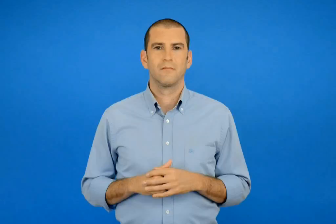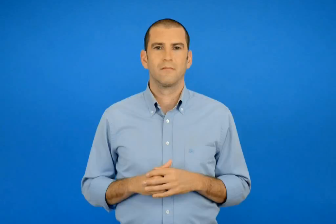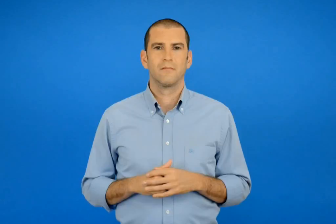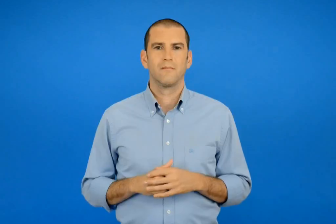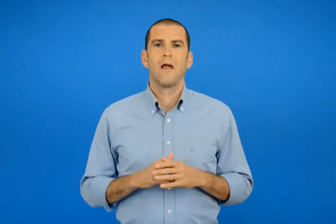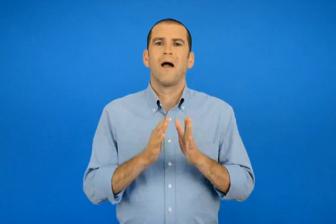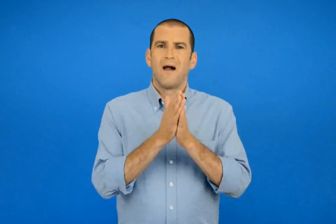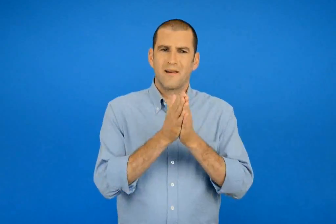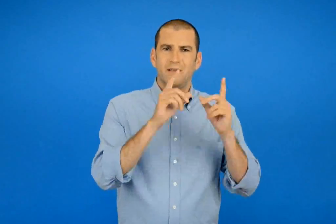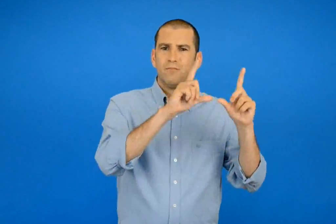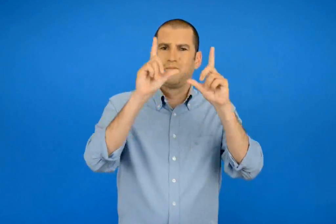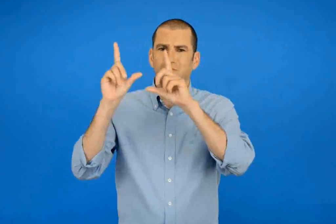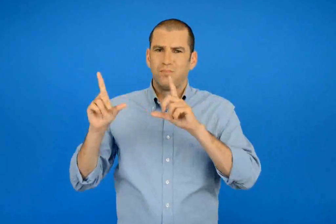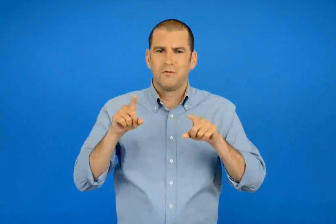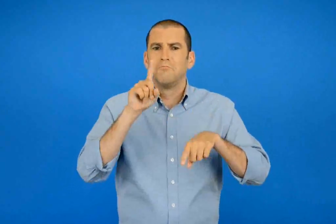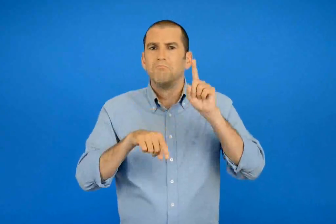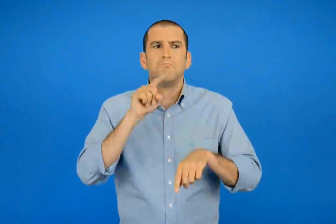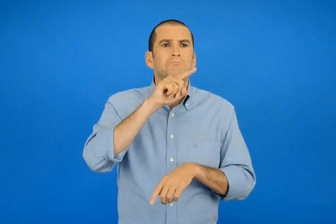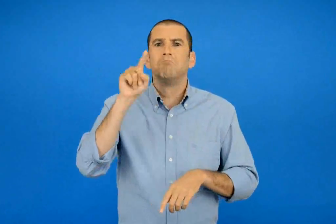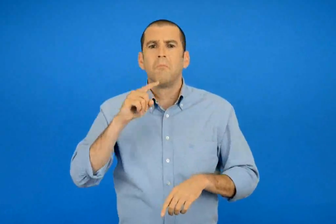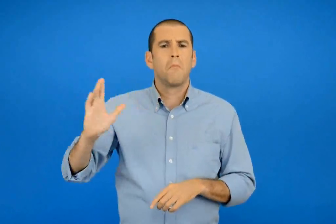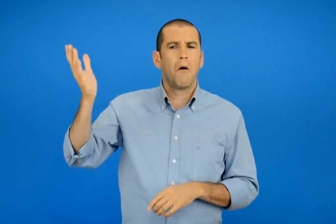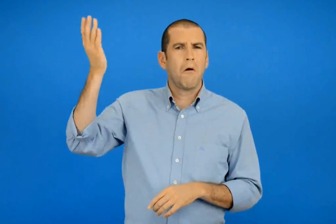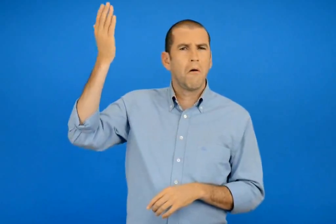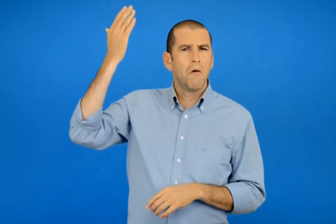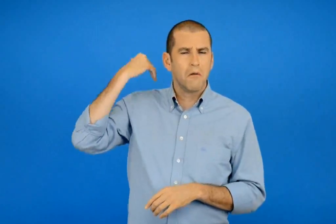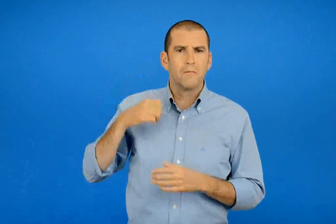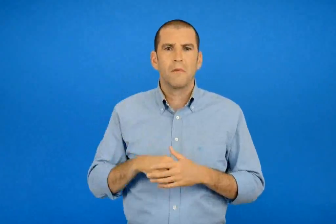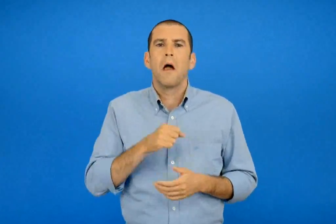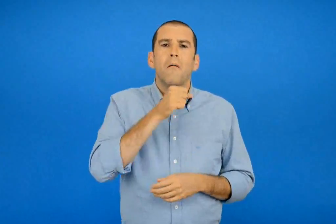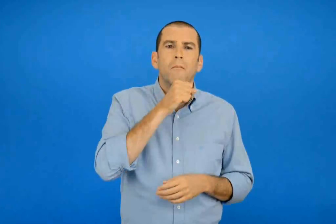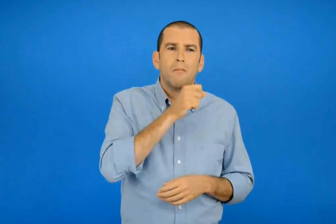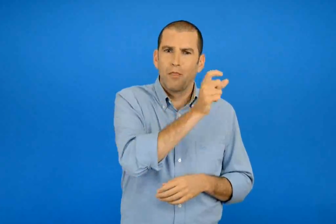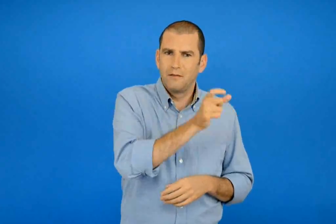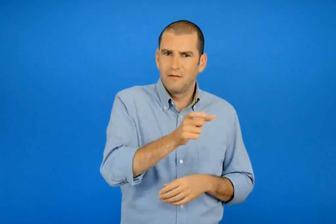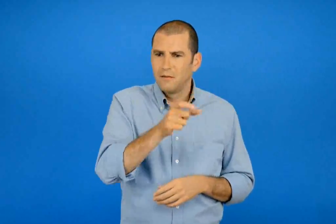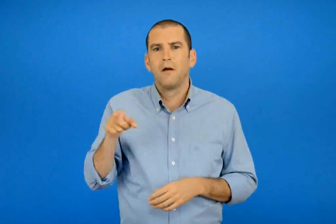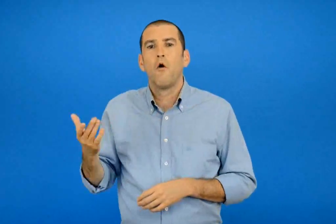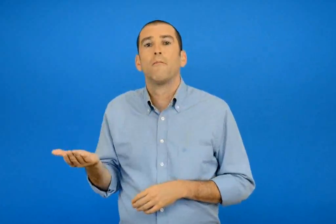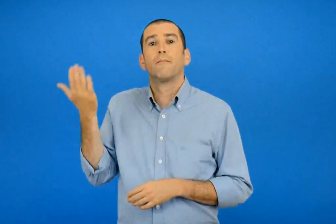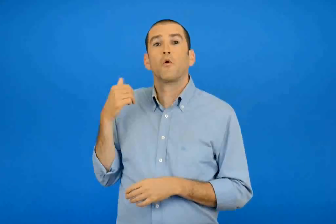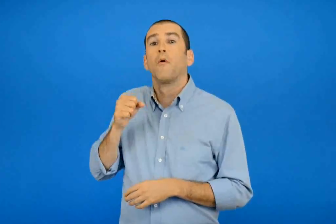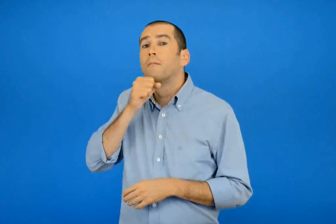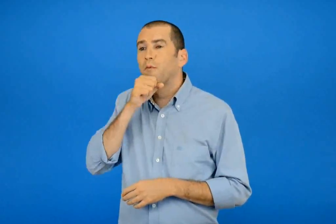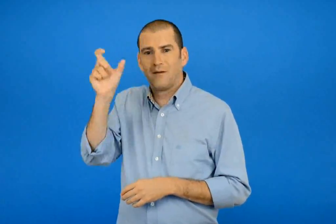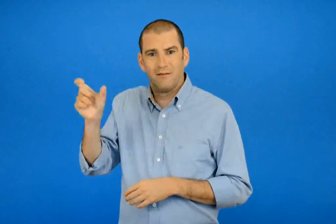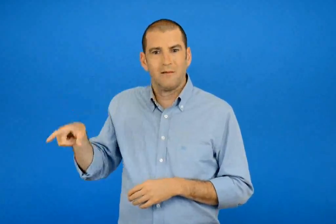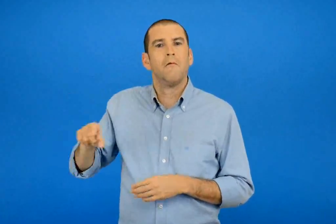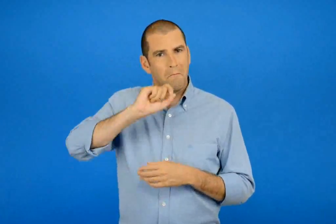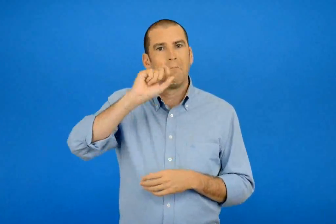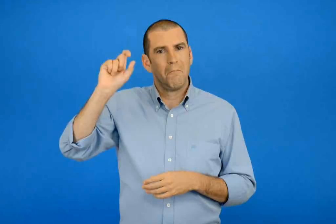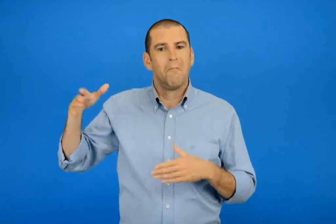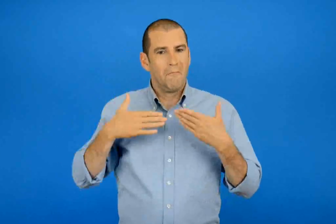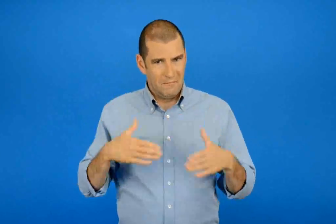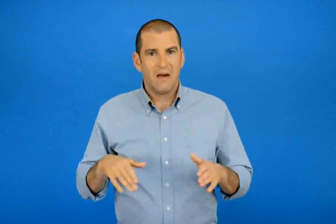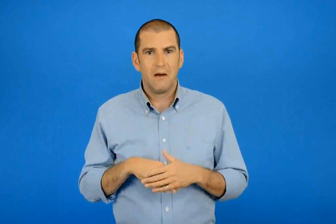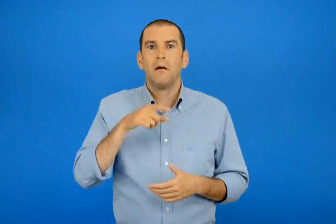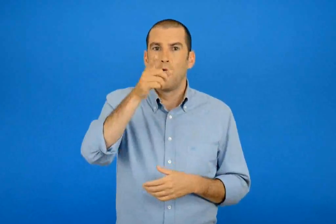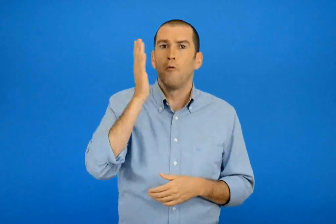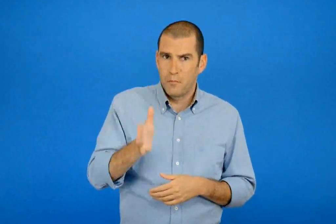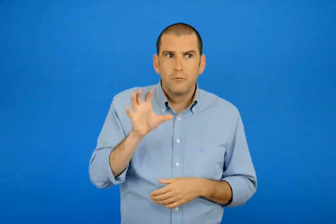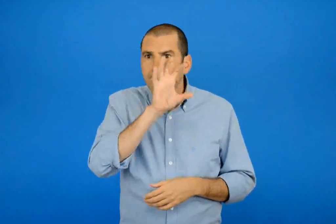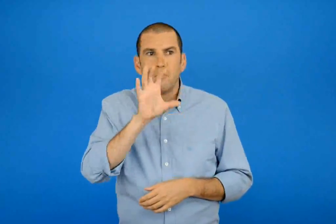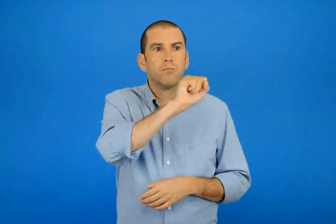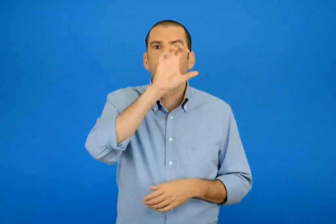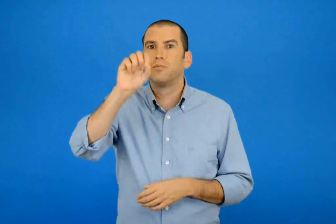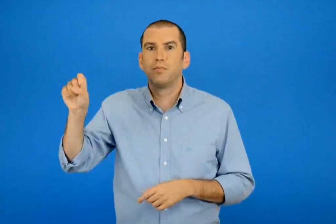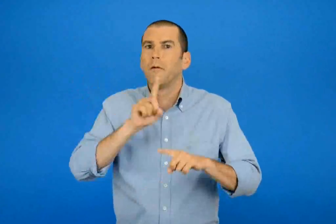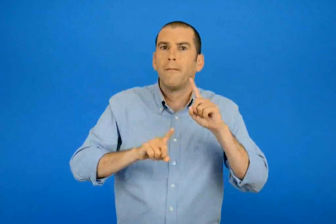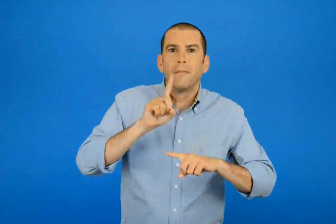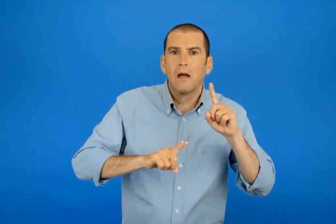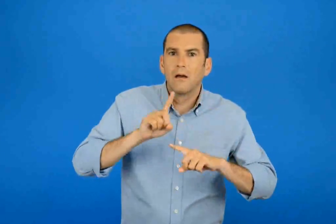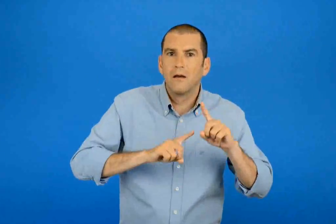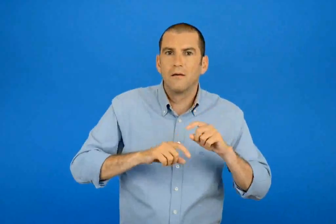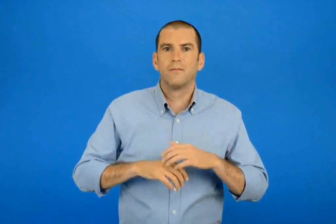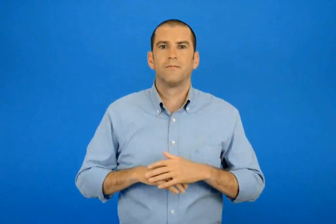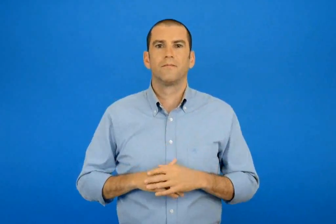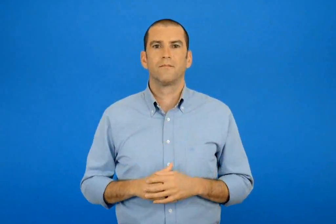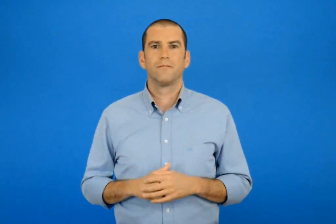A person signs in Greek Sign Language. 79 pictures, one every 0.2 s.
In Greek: ορισμένες από αυτές τις κάρτες είναι παλιές τις έστελναν οι παππούδες μας και οι προπαππούδες μας μπορείς να βρεις ποιές ;
